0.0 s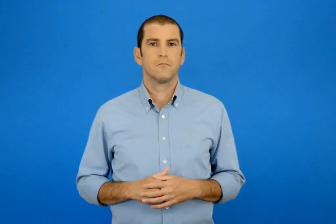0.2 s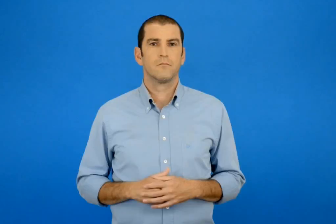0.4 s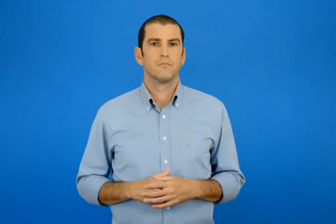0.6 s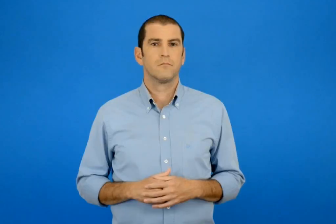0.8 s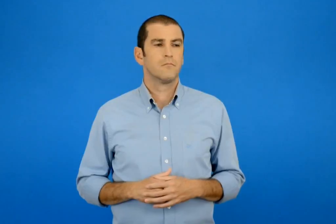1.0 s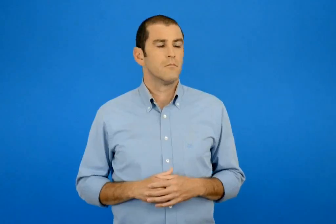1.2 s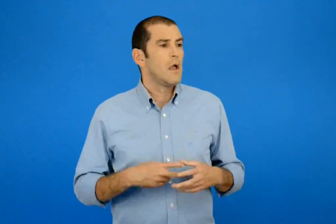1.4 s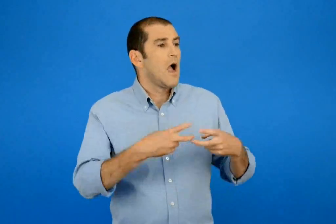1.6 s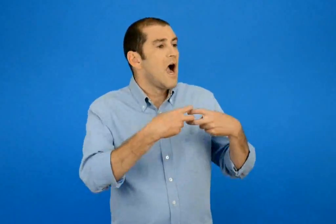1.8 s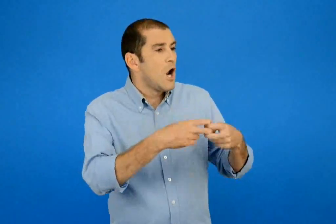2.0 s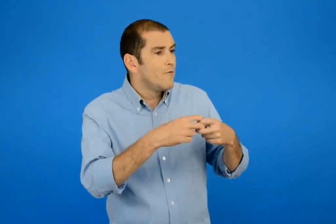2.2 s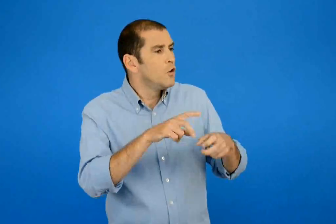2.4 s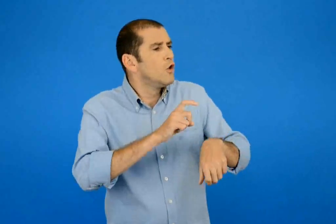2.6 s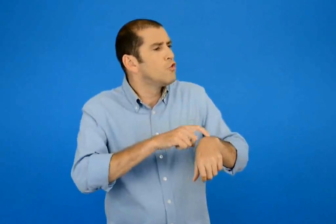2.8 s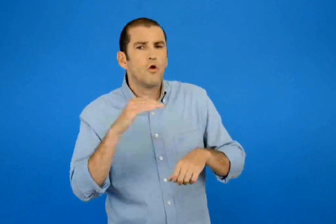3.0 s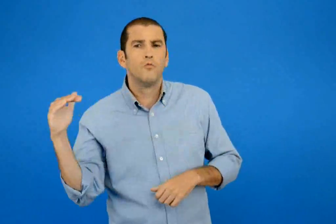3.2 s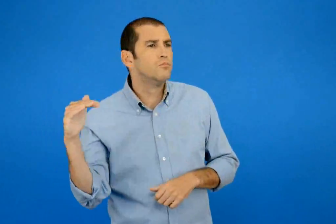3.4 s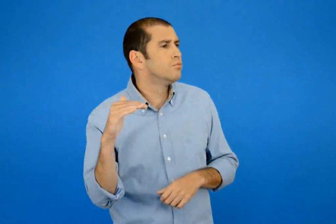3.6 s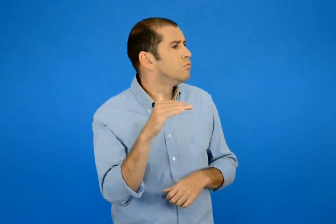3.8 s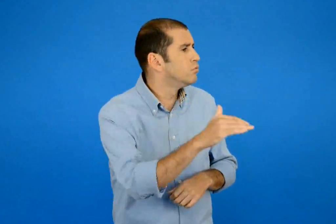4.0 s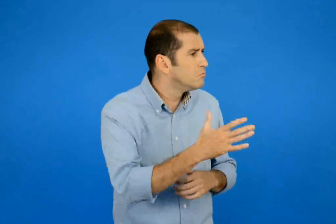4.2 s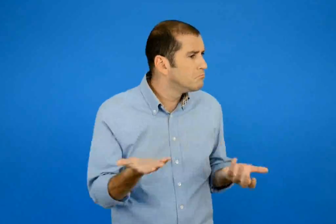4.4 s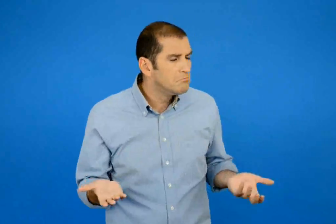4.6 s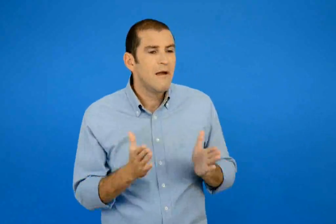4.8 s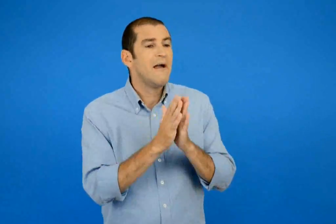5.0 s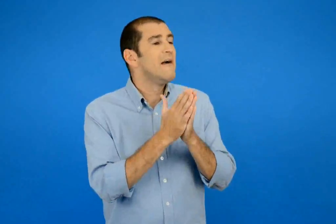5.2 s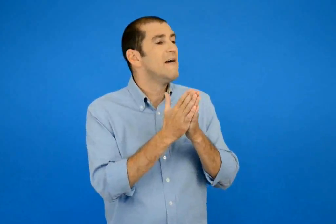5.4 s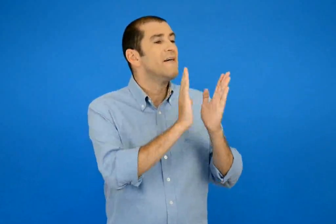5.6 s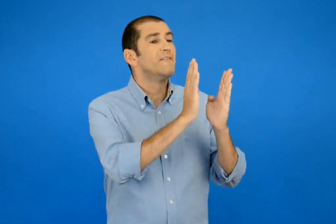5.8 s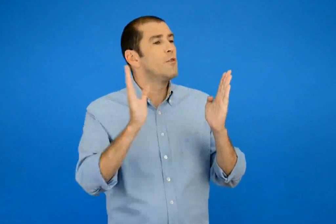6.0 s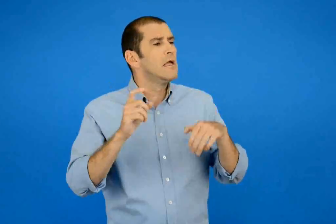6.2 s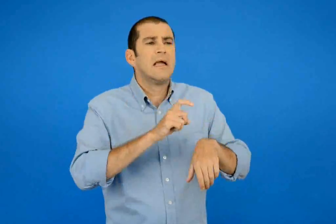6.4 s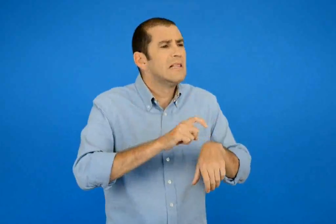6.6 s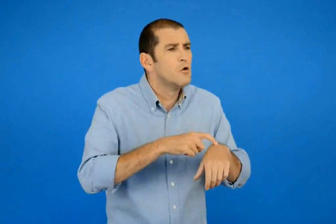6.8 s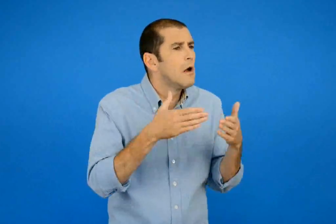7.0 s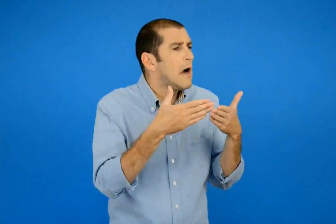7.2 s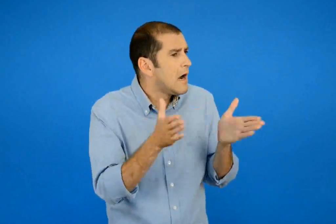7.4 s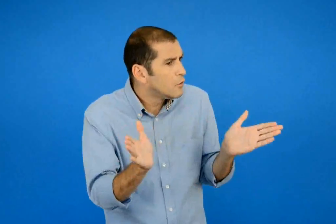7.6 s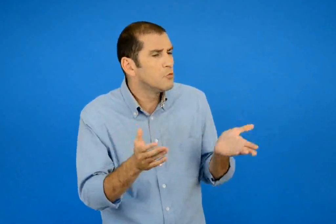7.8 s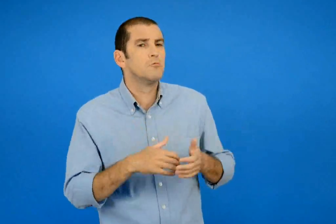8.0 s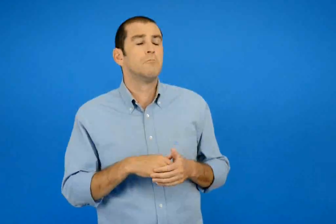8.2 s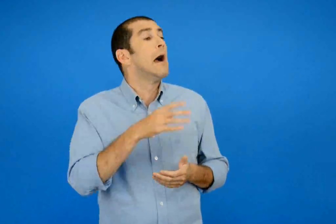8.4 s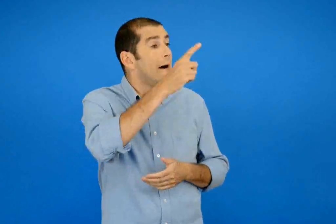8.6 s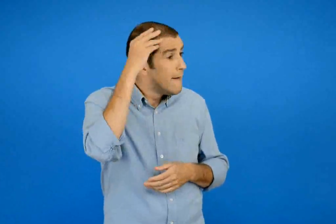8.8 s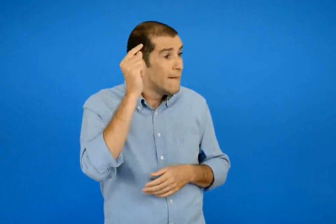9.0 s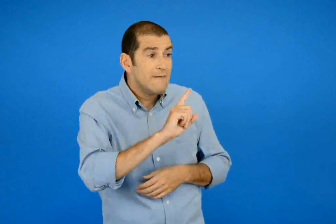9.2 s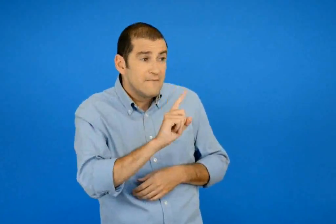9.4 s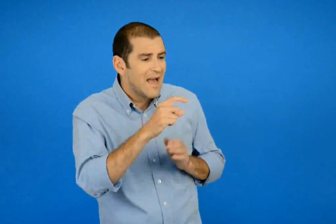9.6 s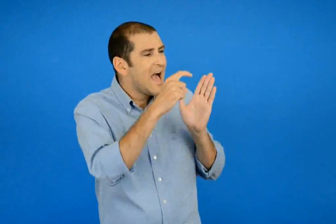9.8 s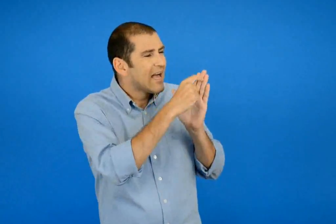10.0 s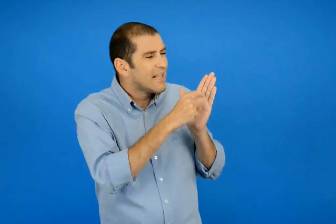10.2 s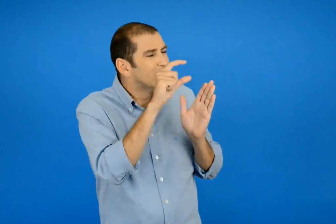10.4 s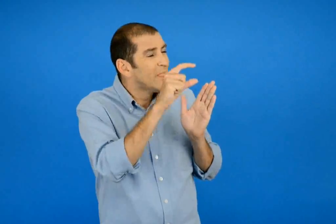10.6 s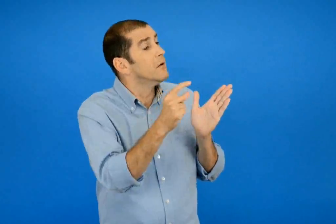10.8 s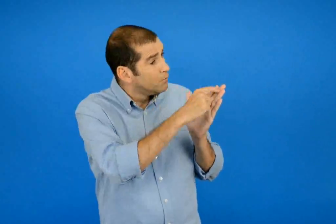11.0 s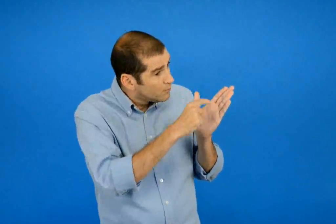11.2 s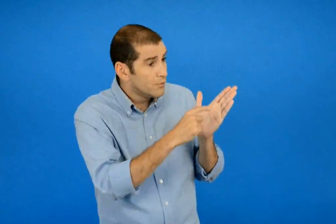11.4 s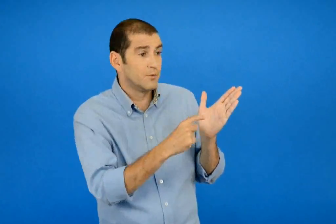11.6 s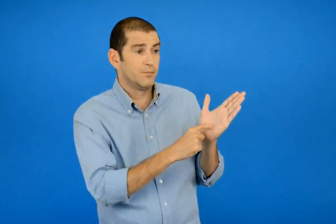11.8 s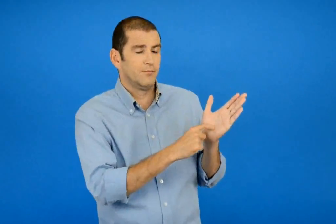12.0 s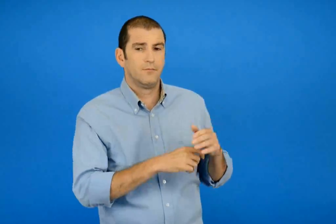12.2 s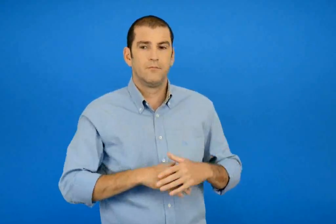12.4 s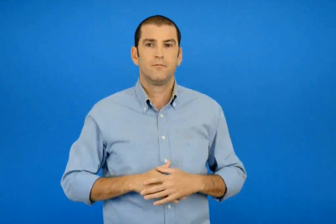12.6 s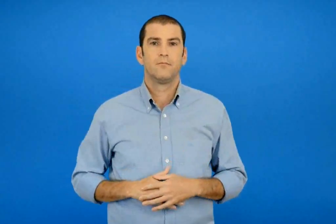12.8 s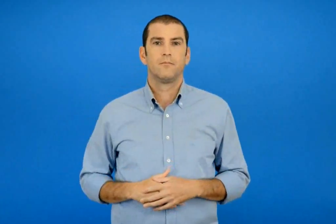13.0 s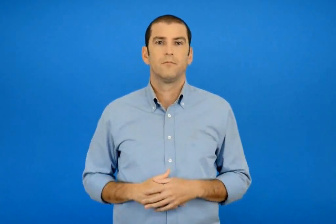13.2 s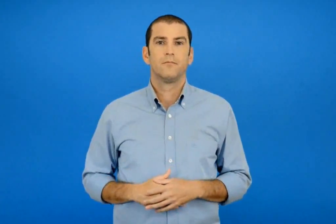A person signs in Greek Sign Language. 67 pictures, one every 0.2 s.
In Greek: τι ωρά περνά το λεωφορείο ποιές ώρες είναι ανοιχτή η βιβλιοθήκη μην ξεχάσουμε και τις μικρές αγγελίες
